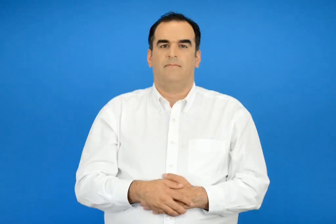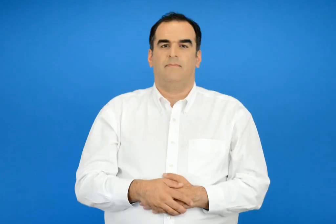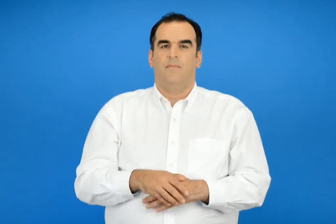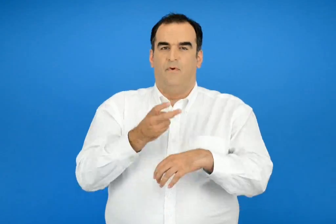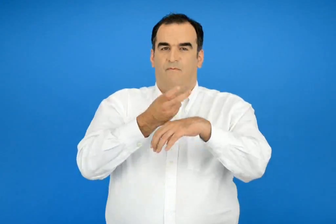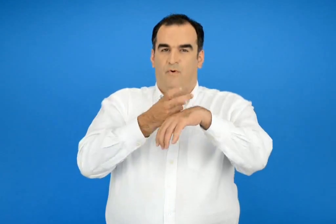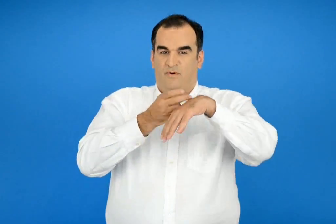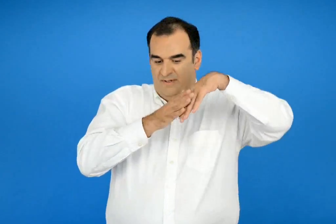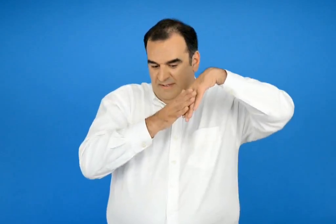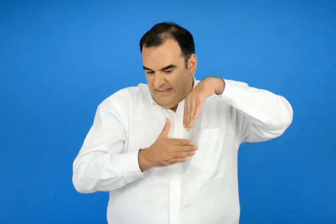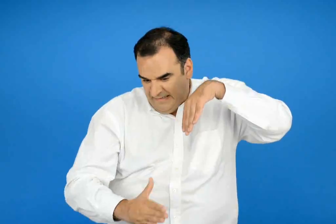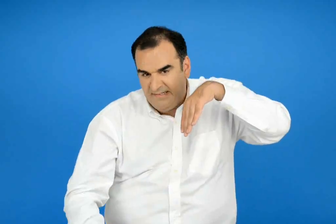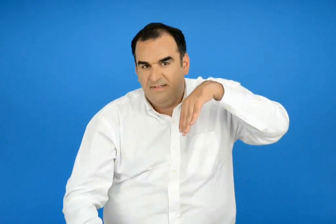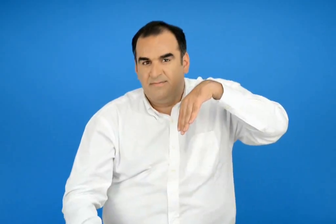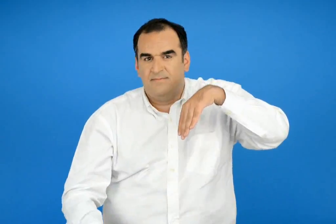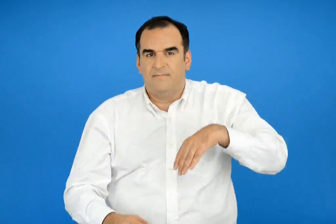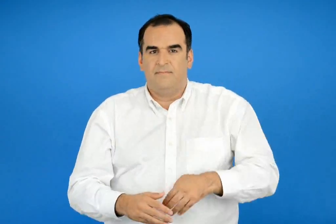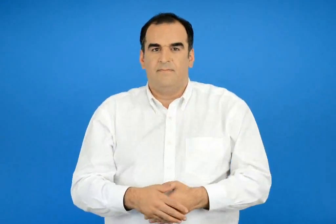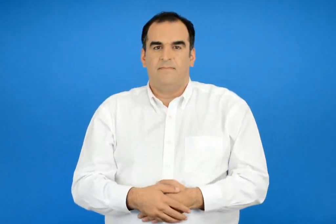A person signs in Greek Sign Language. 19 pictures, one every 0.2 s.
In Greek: απόκρημνα βουνά
